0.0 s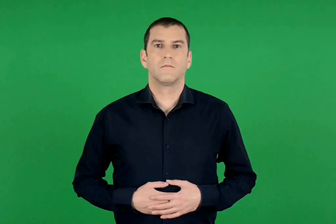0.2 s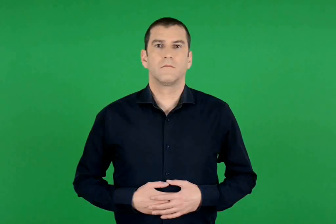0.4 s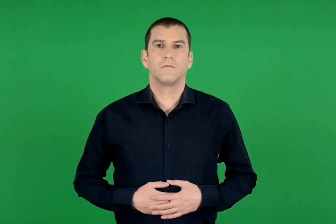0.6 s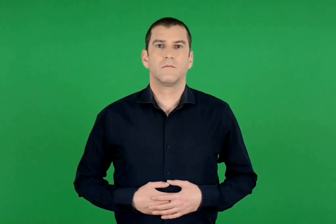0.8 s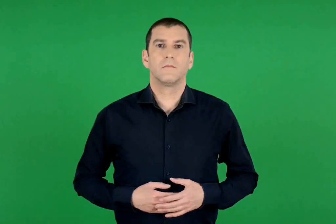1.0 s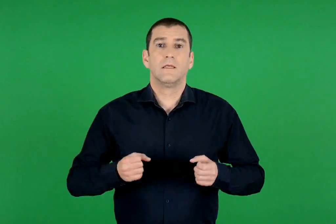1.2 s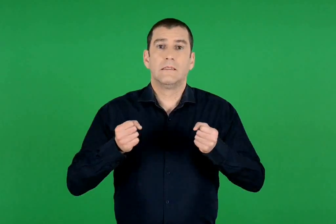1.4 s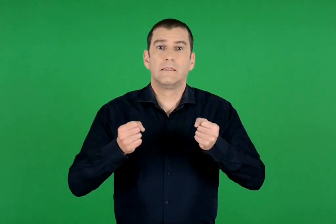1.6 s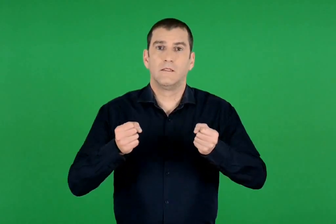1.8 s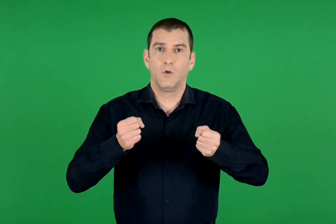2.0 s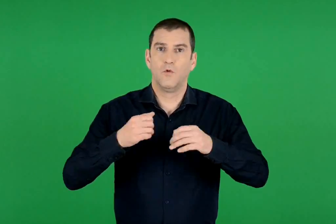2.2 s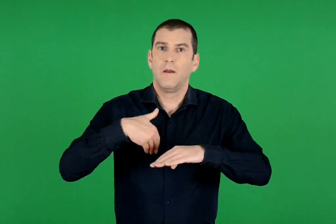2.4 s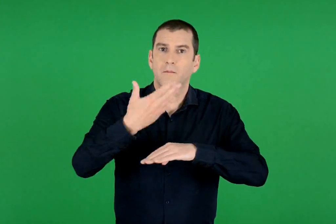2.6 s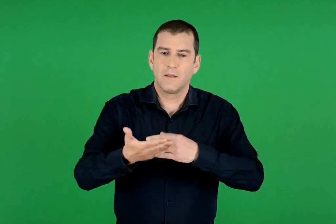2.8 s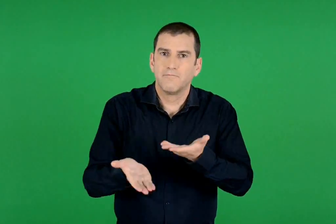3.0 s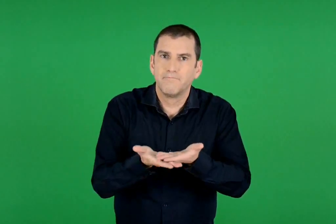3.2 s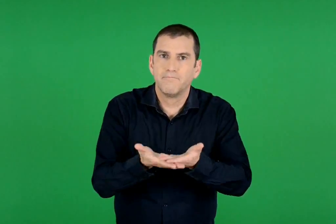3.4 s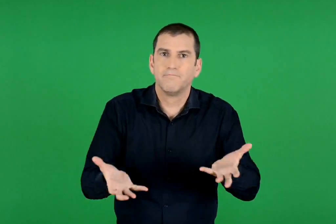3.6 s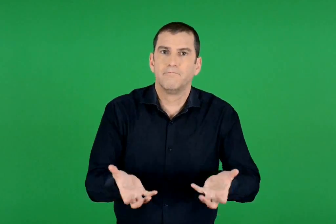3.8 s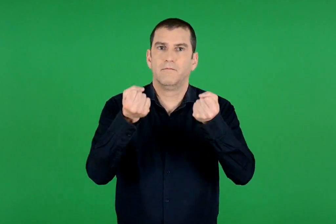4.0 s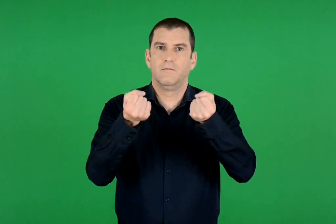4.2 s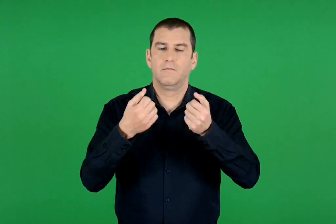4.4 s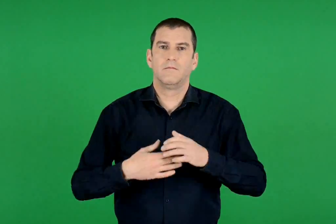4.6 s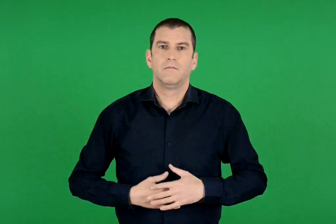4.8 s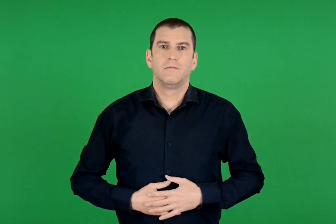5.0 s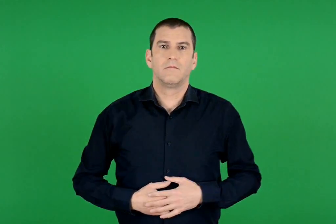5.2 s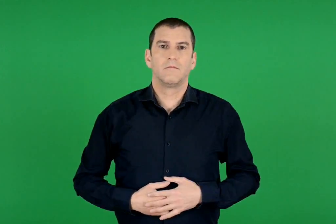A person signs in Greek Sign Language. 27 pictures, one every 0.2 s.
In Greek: διάσωση μετά από σεισμό
